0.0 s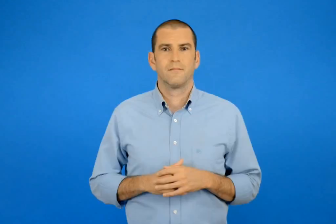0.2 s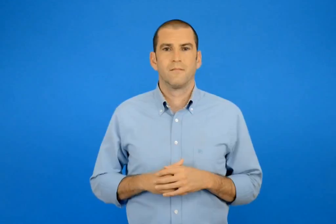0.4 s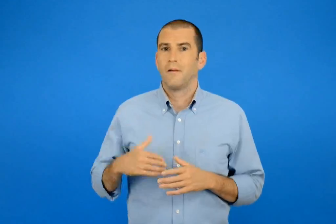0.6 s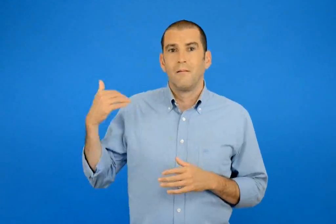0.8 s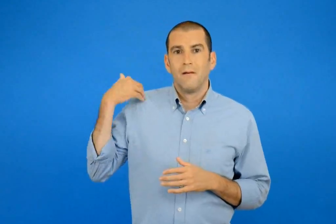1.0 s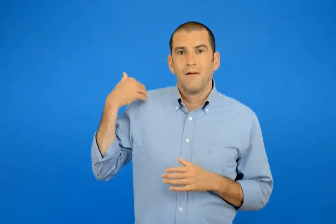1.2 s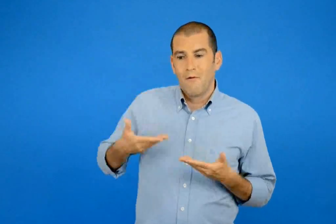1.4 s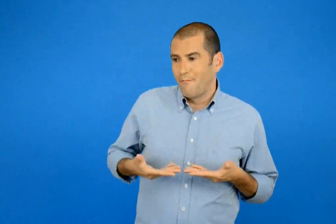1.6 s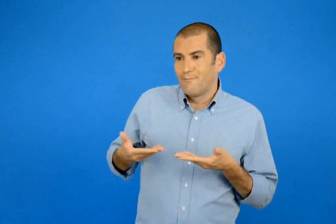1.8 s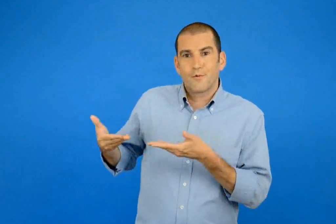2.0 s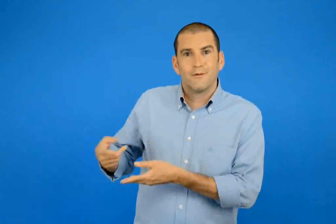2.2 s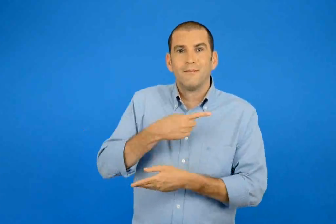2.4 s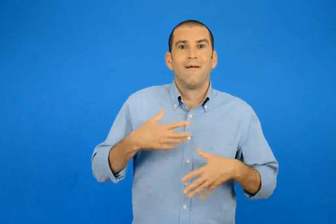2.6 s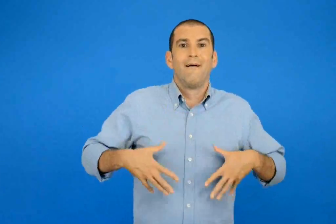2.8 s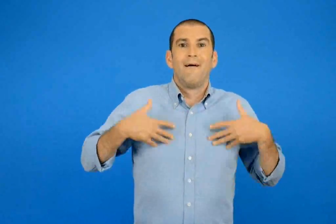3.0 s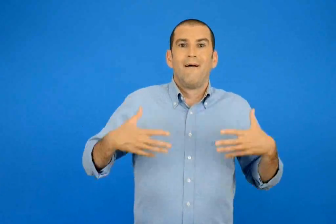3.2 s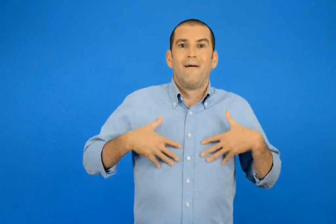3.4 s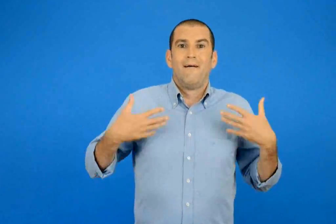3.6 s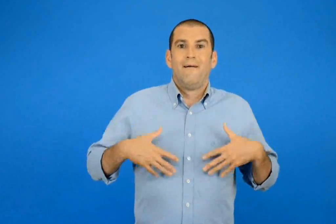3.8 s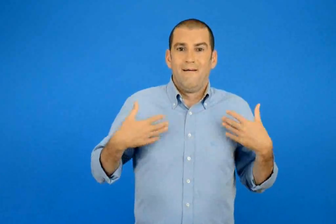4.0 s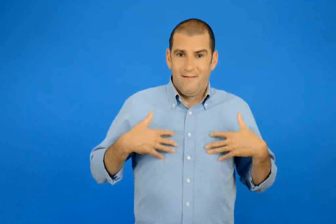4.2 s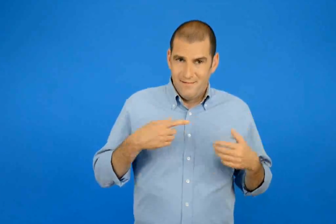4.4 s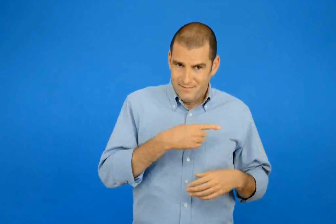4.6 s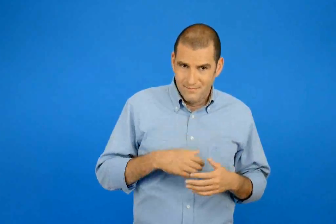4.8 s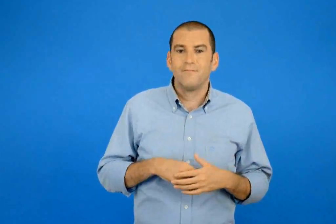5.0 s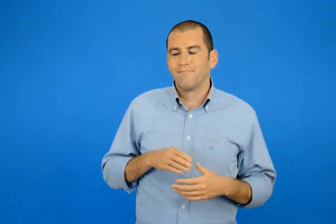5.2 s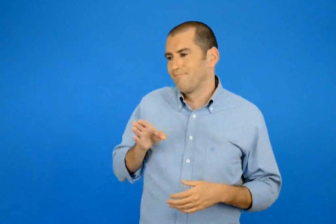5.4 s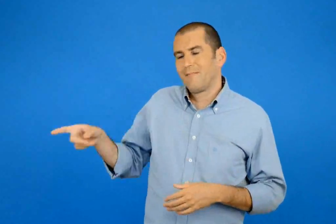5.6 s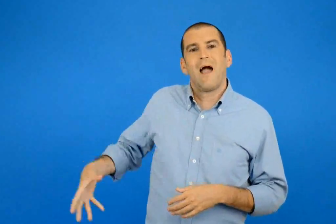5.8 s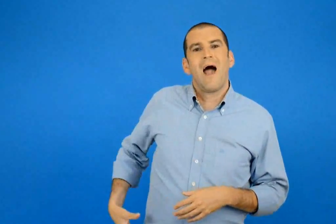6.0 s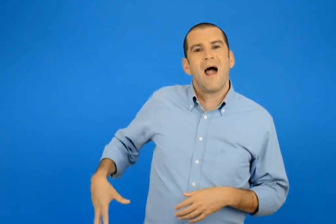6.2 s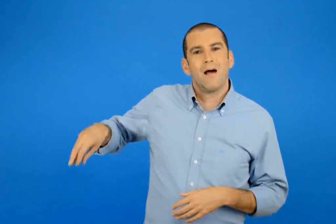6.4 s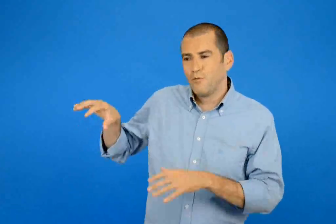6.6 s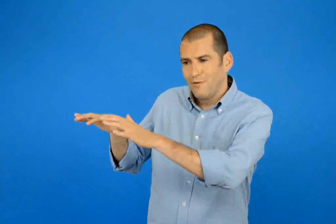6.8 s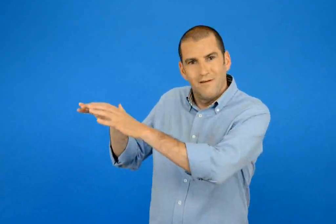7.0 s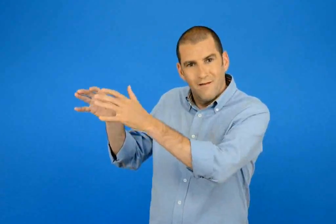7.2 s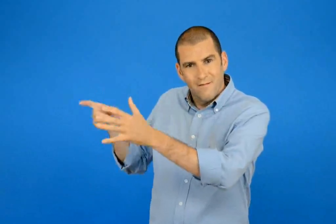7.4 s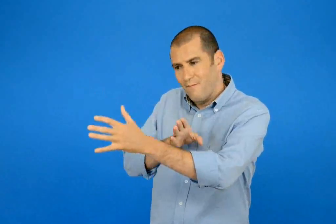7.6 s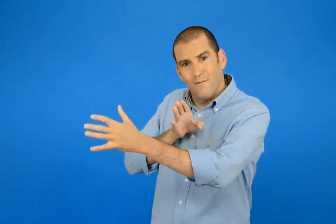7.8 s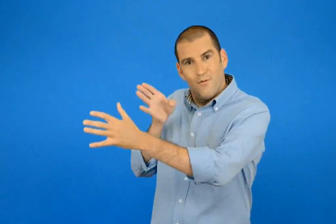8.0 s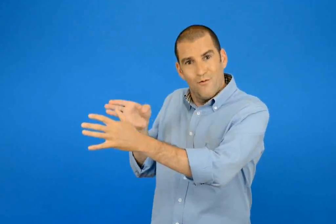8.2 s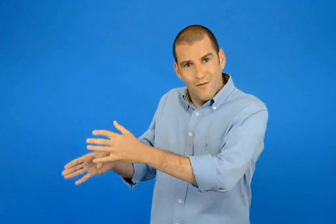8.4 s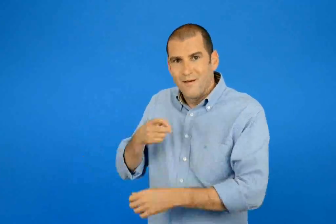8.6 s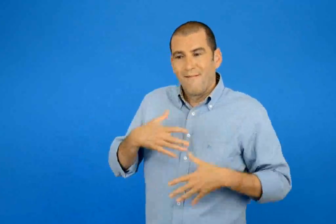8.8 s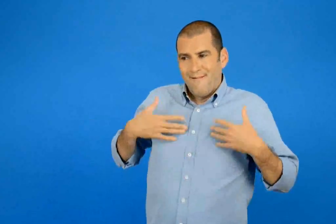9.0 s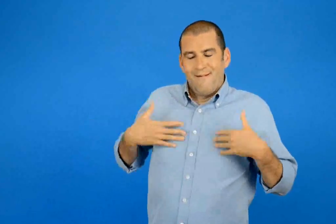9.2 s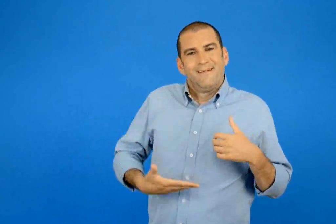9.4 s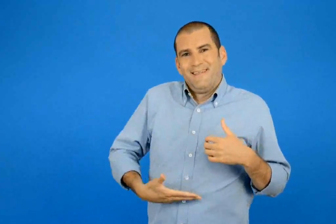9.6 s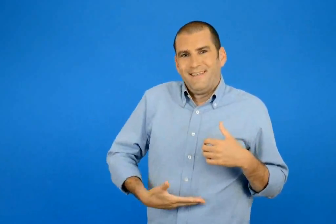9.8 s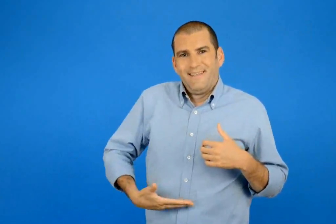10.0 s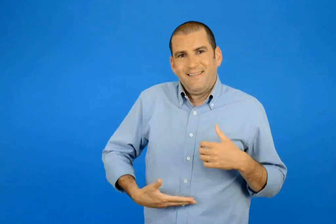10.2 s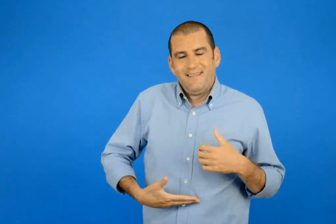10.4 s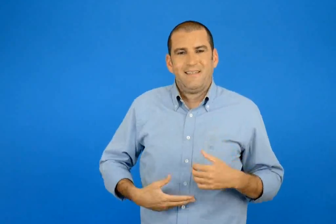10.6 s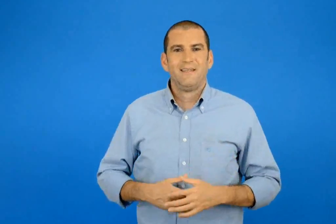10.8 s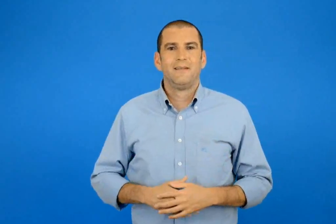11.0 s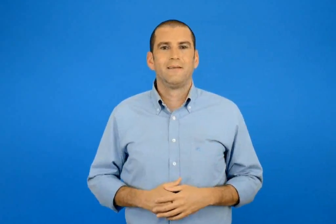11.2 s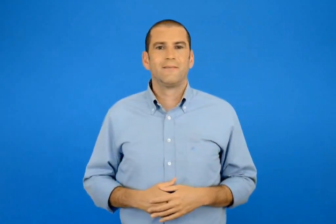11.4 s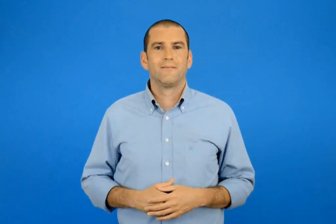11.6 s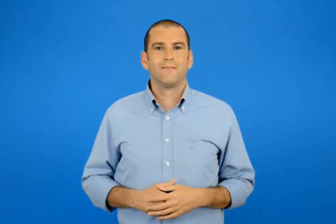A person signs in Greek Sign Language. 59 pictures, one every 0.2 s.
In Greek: ενθουσιάστηκε με την πρόσκληση και πήγε στη φωλιά της αλεπούς χαρούμενο και πεινασμένο
